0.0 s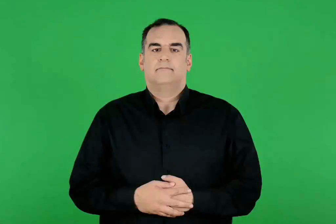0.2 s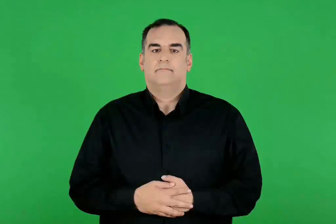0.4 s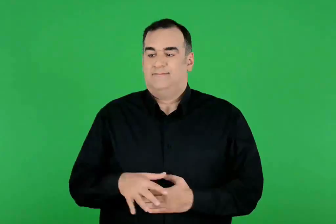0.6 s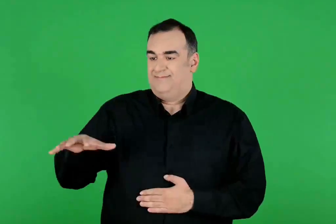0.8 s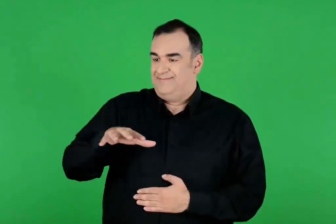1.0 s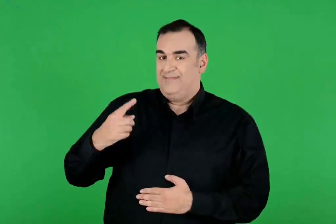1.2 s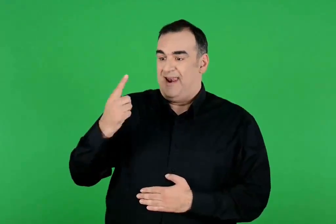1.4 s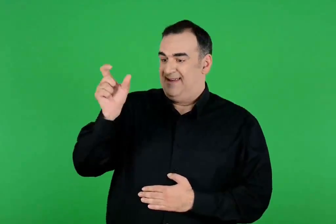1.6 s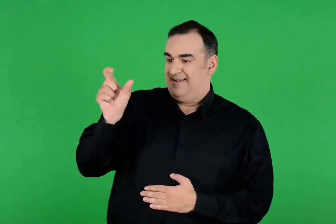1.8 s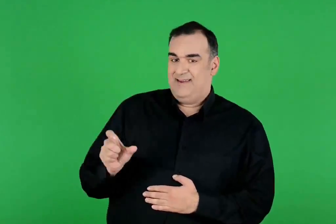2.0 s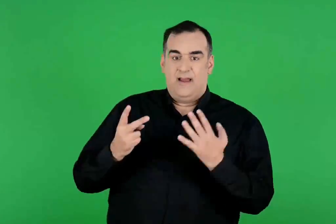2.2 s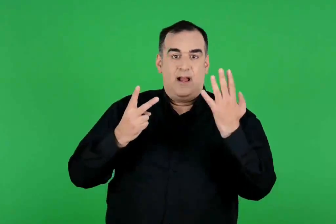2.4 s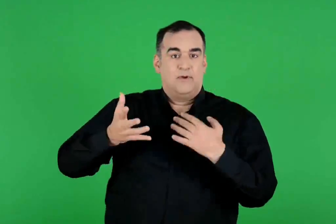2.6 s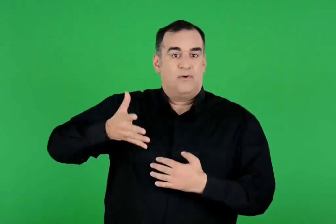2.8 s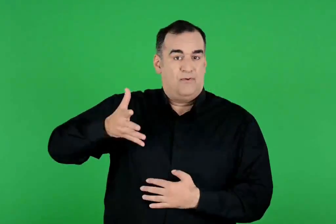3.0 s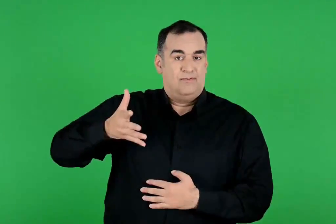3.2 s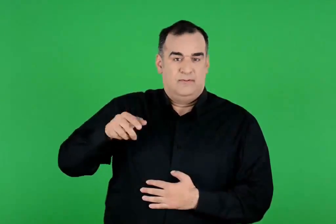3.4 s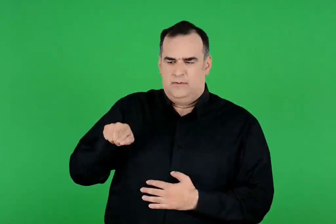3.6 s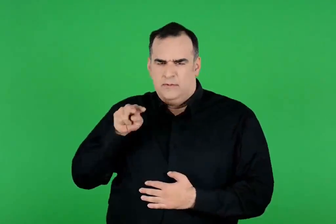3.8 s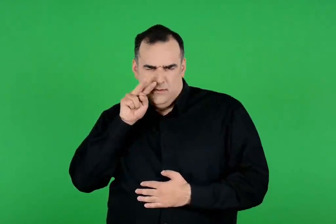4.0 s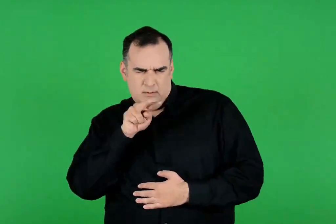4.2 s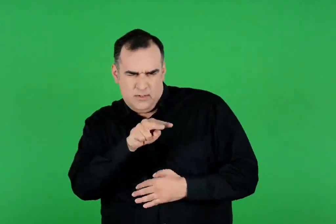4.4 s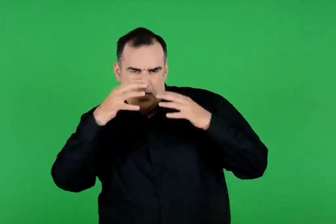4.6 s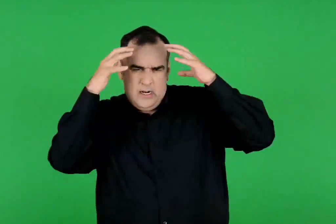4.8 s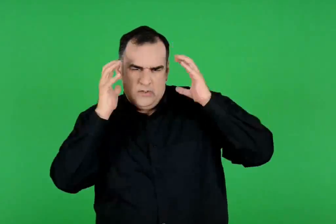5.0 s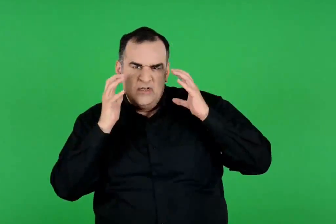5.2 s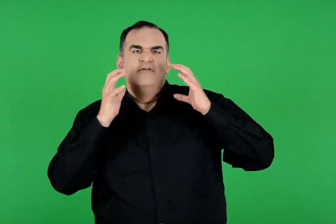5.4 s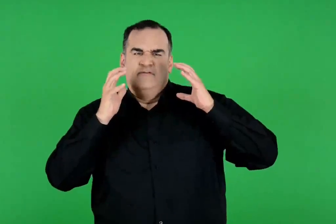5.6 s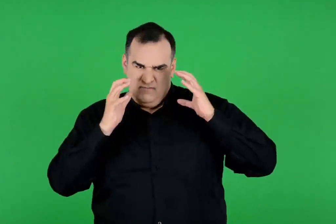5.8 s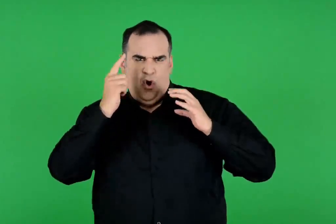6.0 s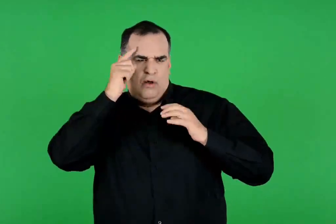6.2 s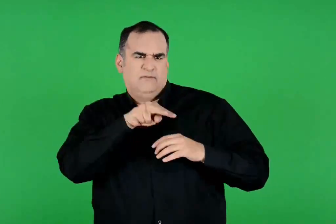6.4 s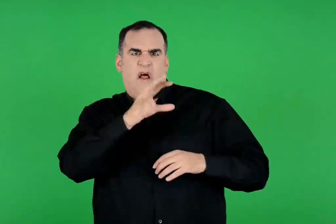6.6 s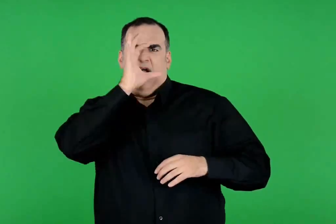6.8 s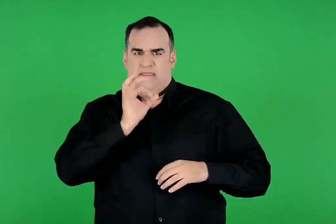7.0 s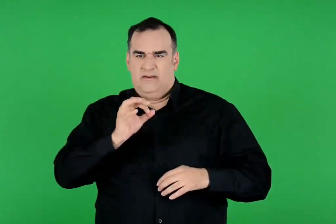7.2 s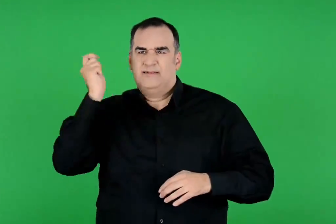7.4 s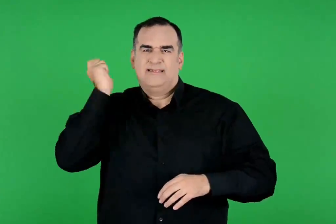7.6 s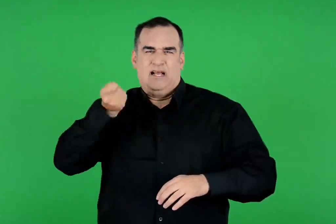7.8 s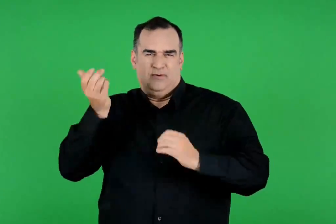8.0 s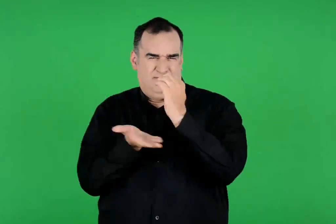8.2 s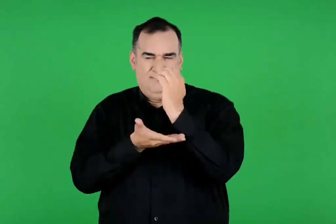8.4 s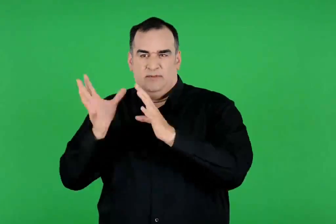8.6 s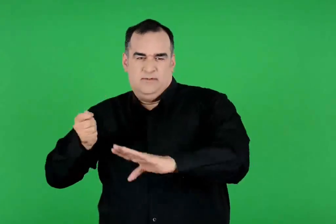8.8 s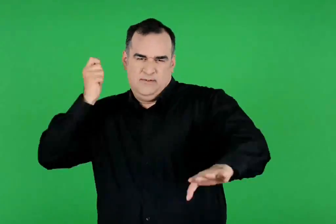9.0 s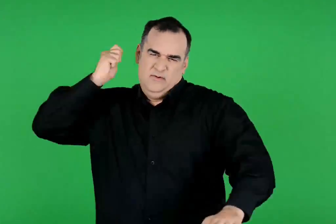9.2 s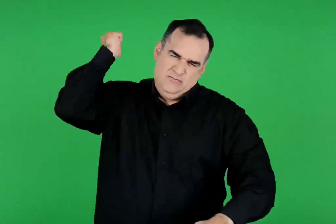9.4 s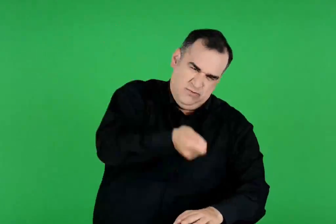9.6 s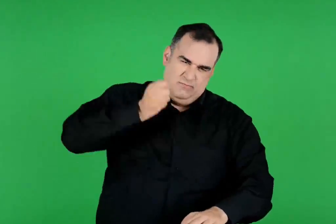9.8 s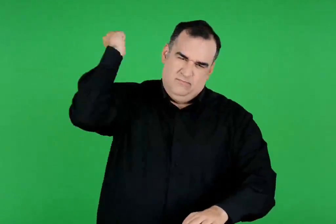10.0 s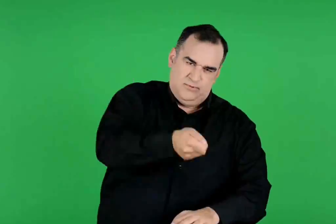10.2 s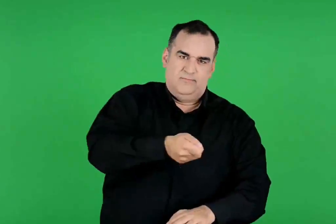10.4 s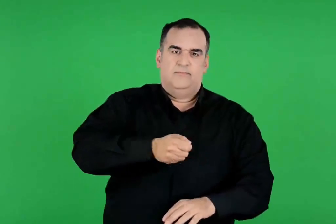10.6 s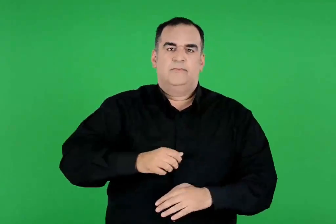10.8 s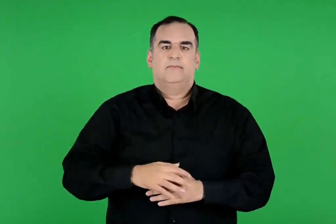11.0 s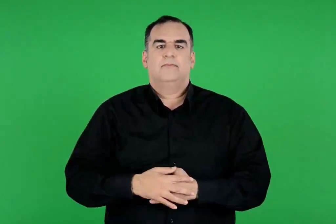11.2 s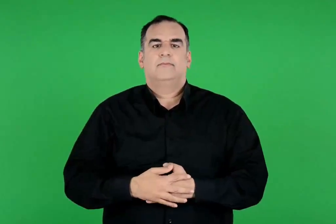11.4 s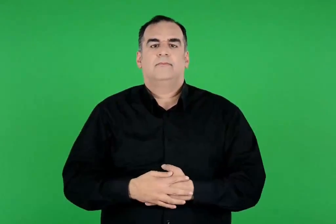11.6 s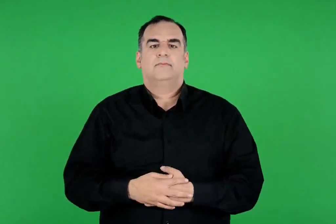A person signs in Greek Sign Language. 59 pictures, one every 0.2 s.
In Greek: ένα όμως επτάχρονο παιδί , νομίζοντας πως έβλεπε αληθινό λιοντάρι , άρπαξε ένα τσεκούρι κι όρμησε να το σκοτώσει
